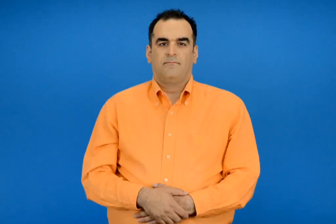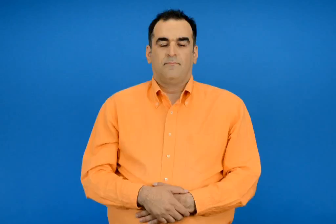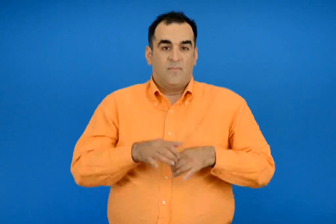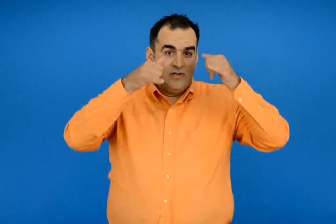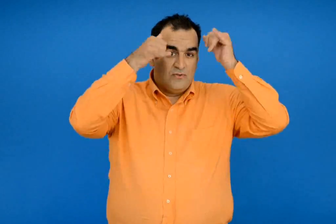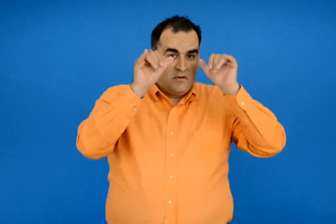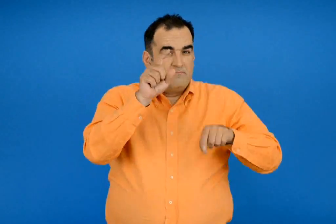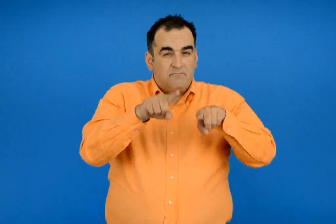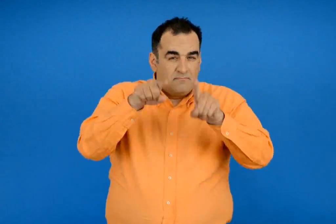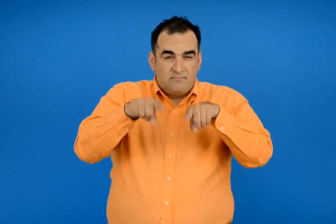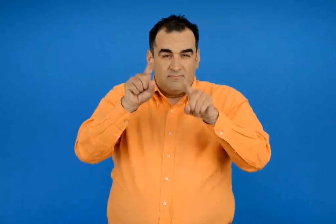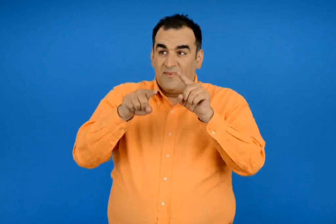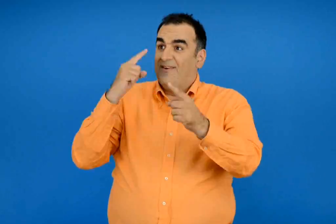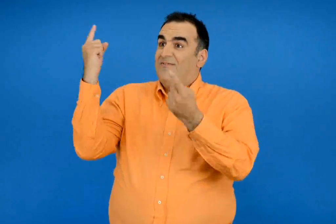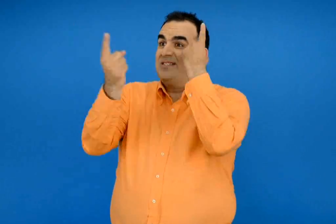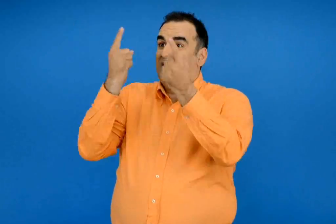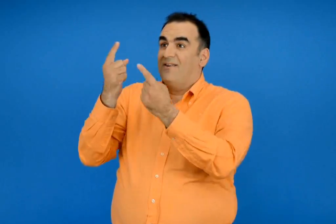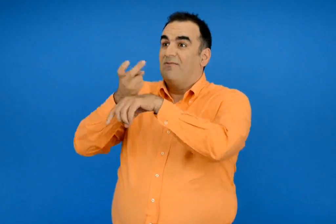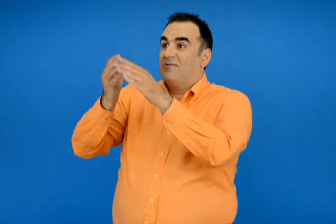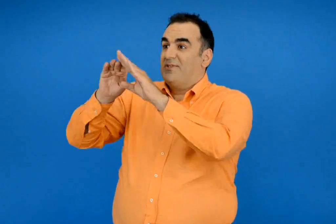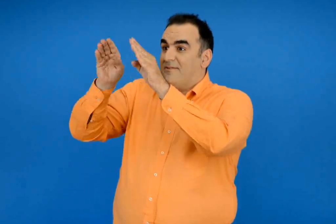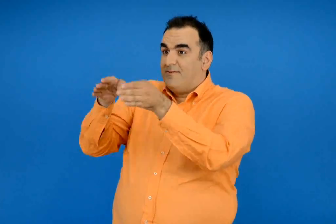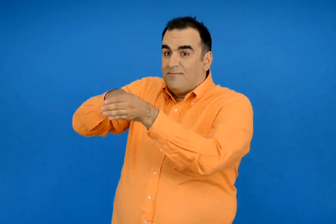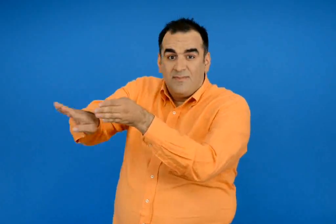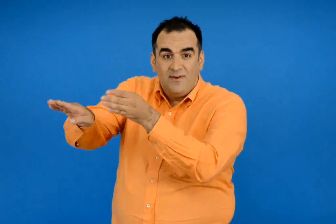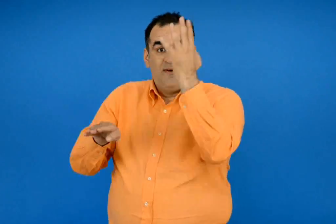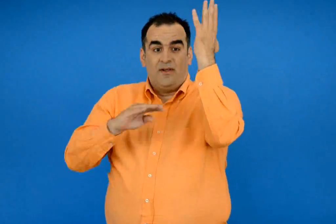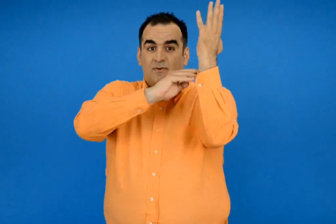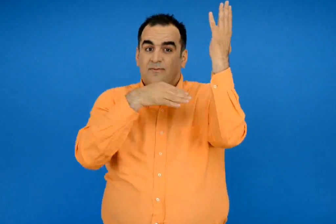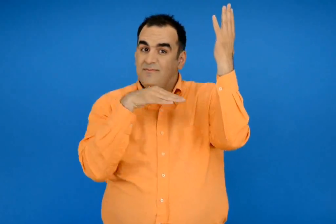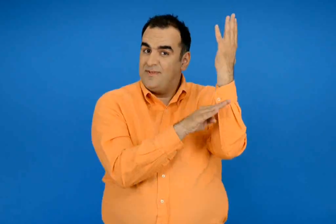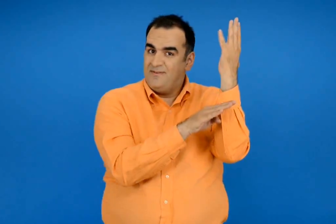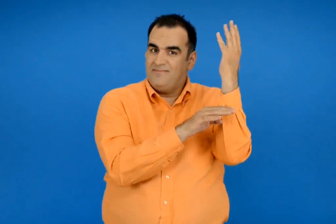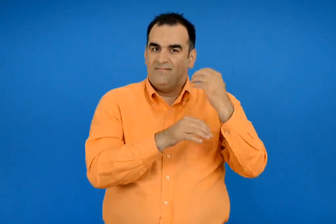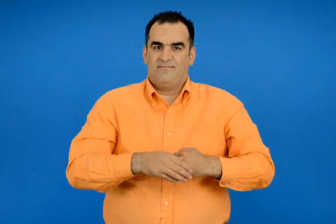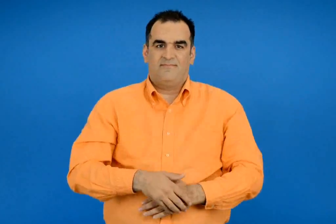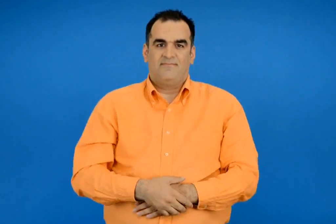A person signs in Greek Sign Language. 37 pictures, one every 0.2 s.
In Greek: μερικά ζώα κατοικούν σε φυσικές τρύπες όπως κουφάλες η σπηλιές
